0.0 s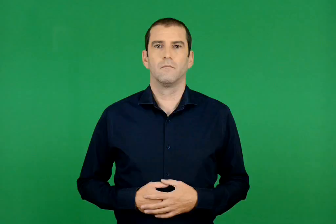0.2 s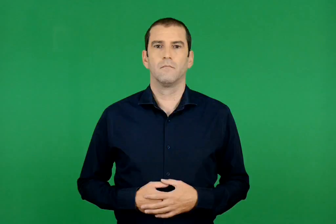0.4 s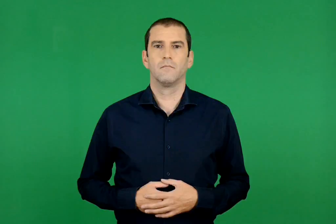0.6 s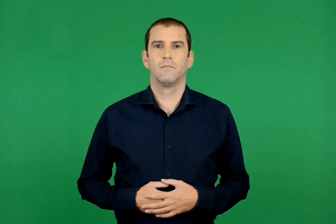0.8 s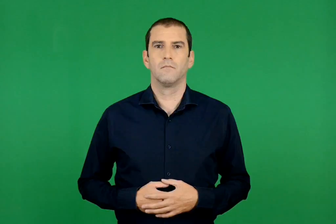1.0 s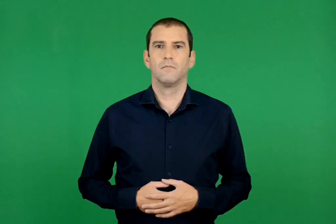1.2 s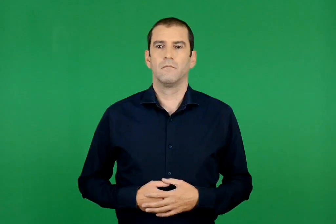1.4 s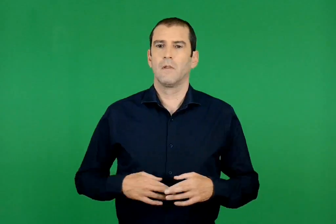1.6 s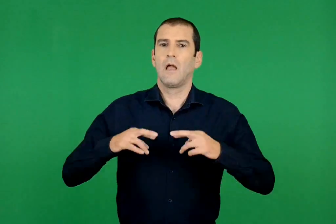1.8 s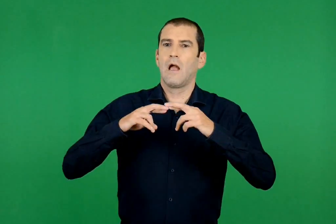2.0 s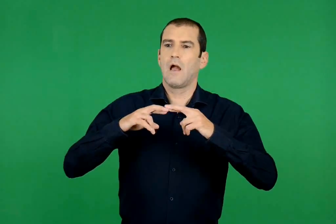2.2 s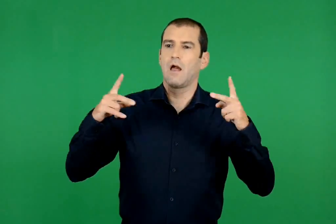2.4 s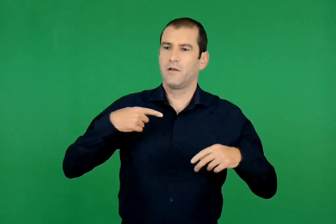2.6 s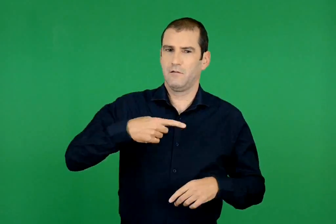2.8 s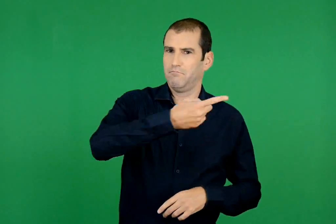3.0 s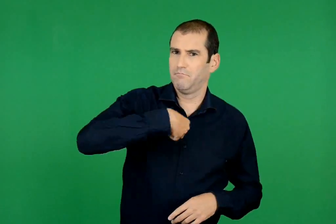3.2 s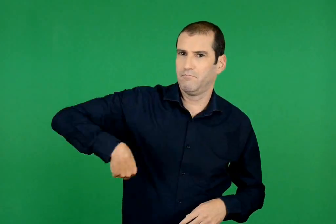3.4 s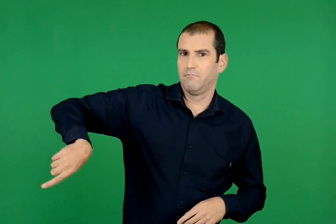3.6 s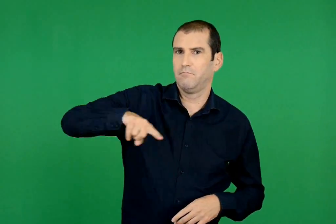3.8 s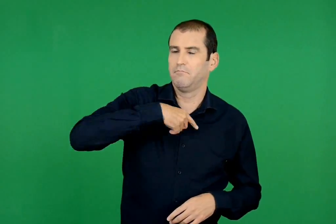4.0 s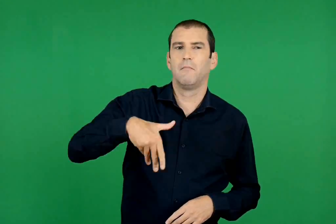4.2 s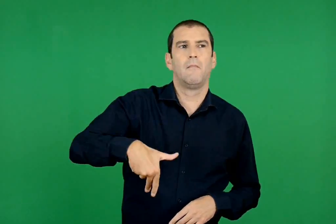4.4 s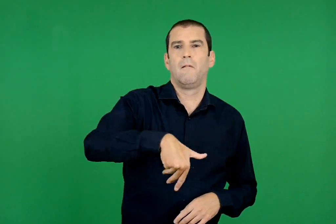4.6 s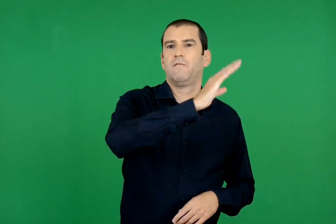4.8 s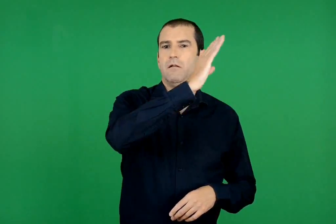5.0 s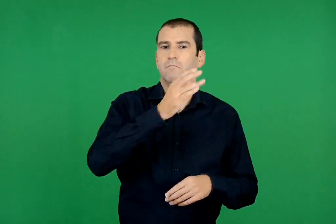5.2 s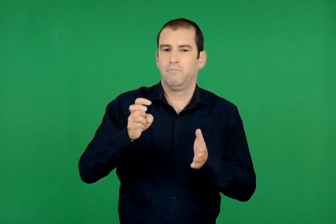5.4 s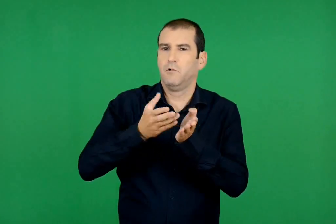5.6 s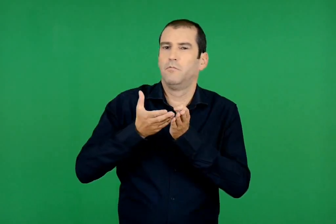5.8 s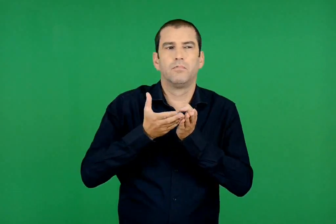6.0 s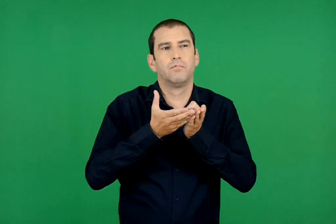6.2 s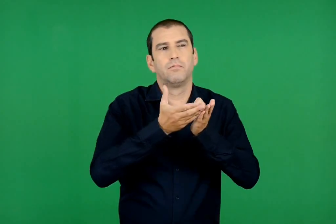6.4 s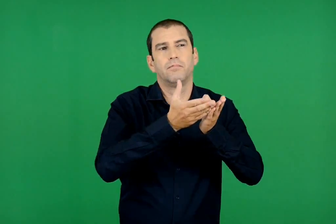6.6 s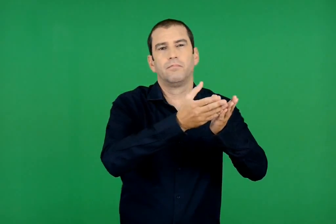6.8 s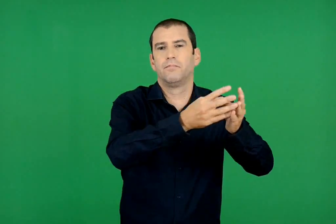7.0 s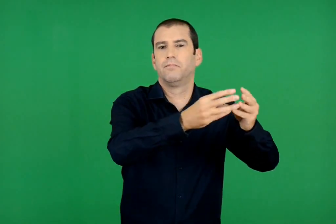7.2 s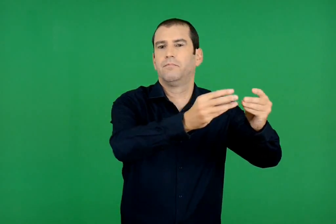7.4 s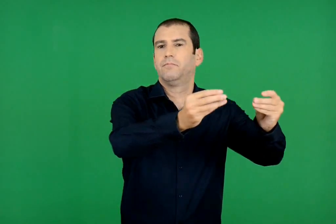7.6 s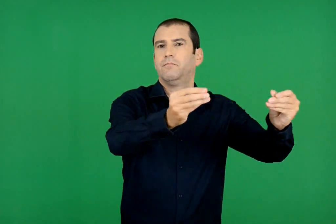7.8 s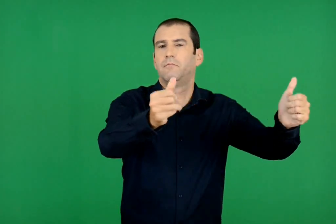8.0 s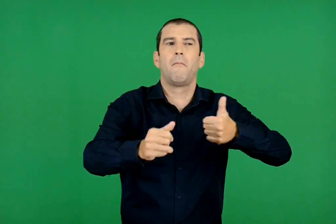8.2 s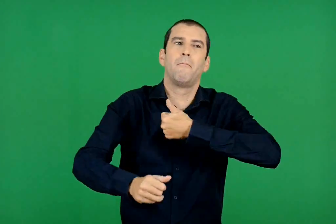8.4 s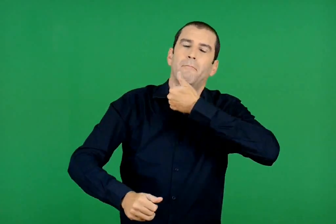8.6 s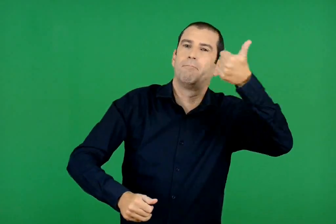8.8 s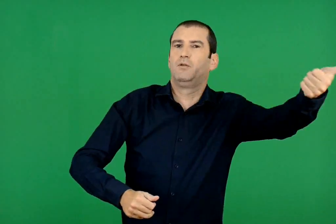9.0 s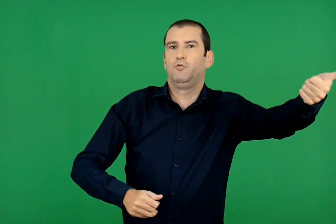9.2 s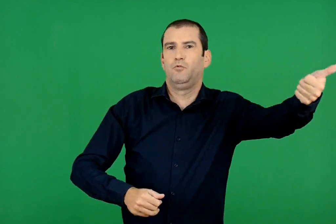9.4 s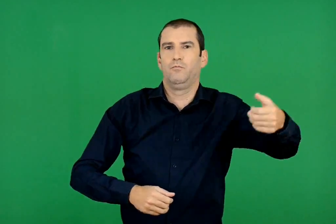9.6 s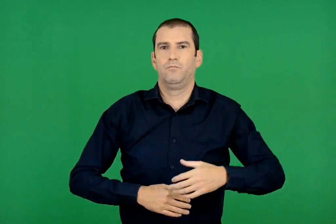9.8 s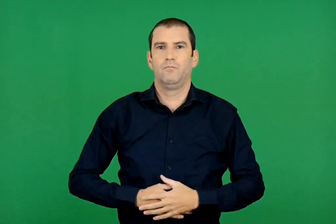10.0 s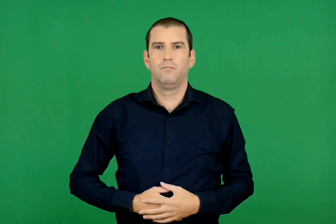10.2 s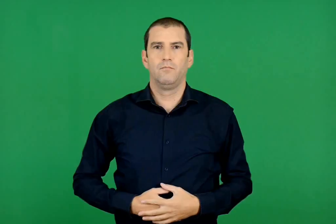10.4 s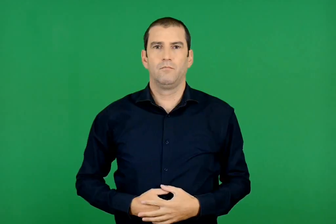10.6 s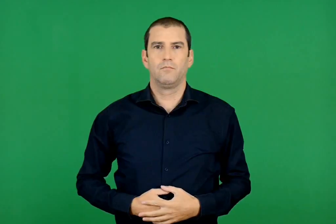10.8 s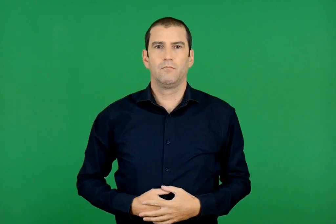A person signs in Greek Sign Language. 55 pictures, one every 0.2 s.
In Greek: οι εχθροί μας έφυγαν , ανοίχτηκαν στο πέλαγο και γίνανε άφαντοι. πήγαν από κει που ήρθαν
